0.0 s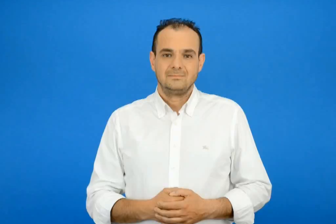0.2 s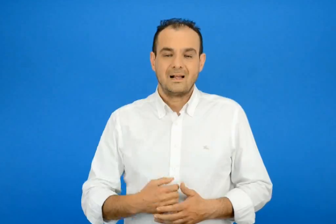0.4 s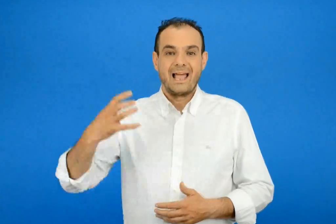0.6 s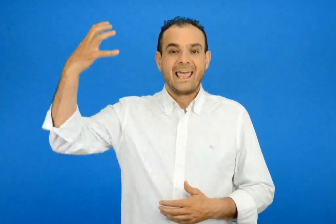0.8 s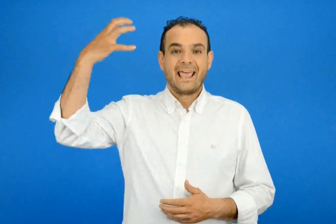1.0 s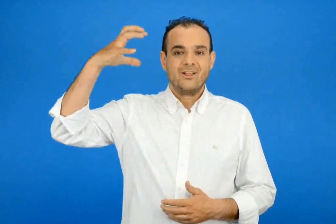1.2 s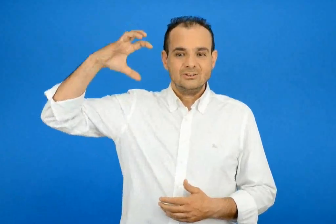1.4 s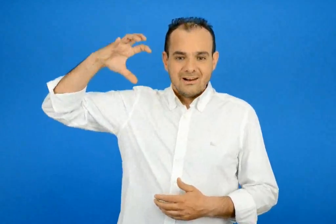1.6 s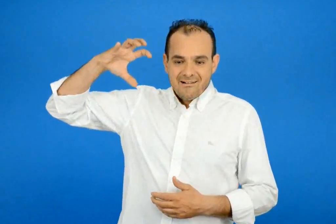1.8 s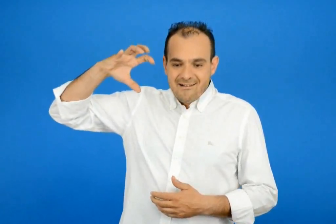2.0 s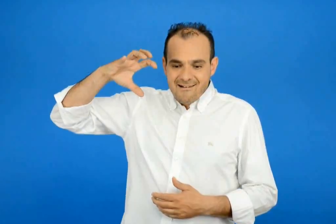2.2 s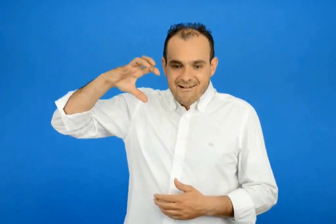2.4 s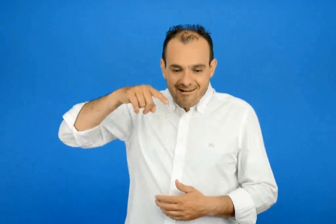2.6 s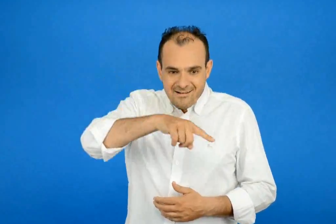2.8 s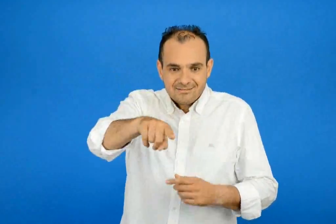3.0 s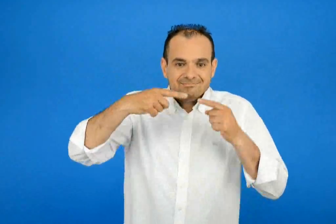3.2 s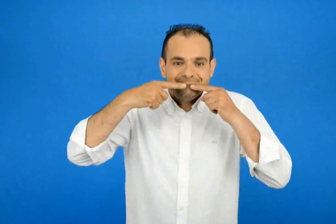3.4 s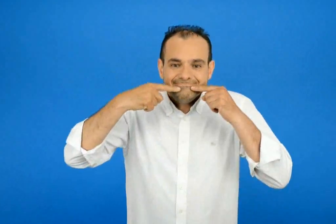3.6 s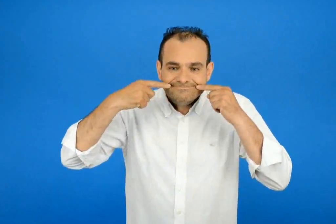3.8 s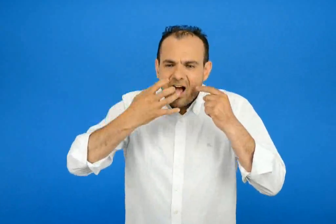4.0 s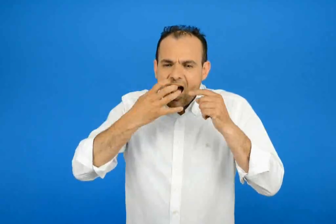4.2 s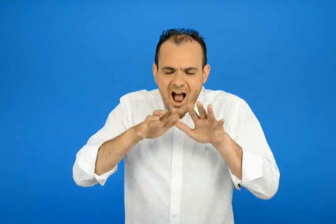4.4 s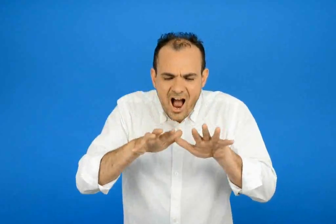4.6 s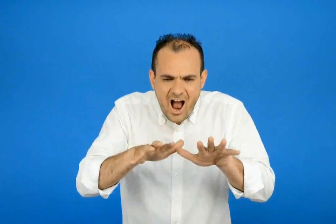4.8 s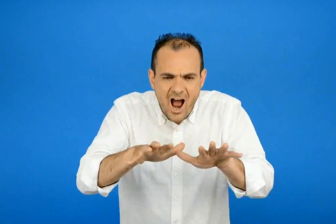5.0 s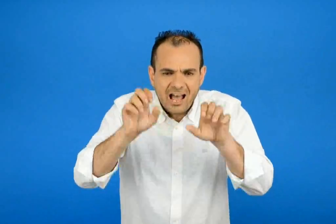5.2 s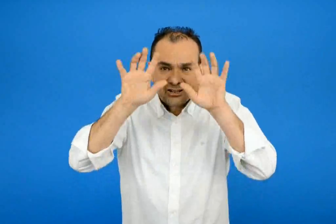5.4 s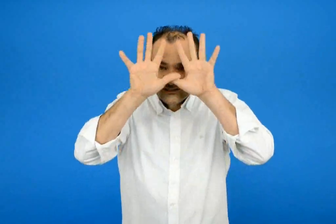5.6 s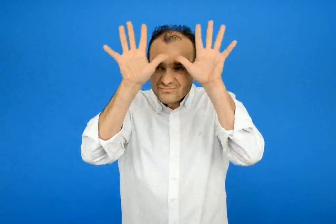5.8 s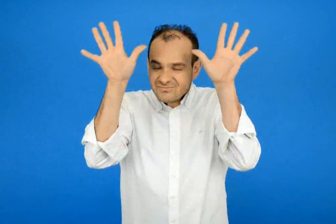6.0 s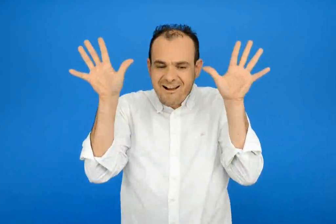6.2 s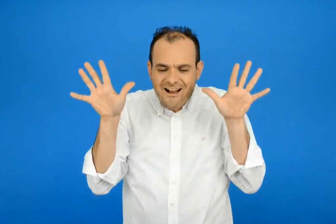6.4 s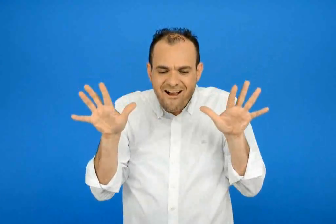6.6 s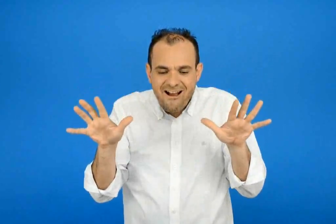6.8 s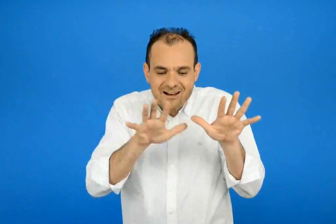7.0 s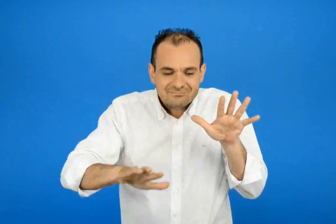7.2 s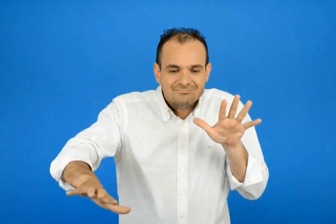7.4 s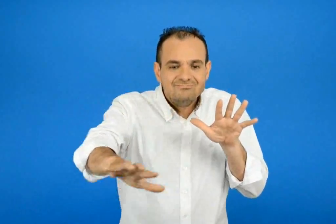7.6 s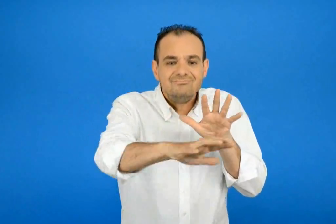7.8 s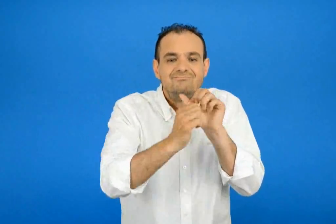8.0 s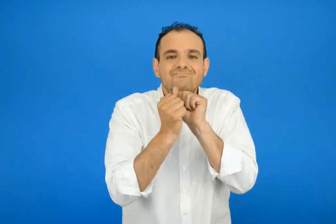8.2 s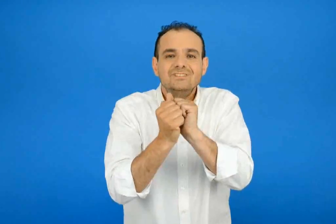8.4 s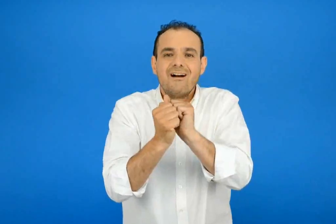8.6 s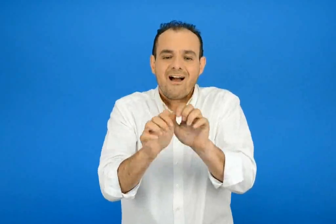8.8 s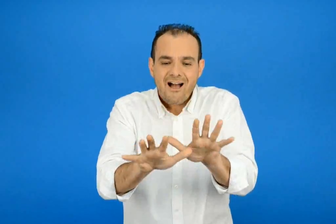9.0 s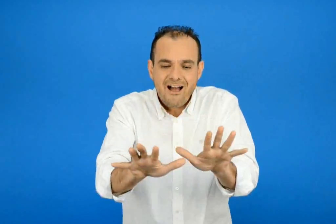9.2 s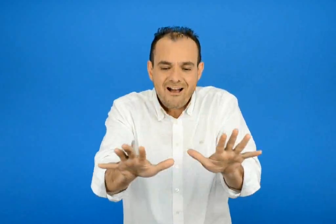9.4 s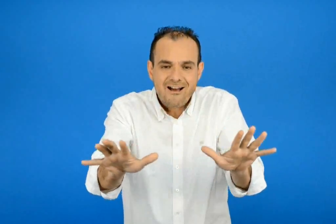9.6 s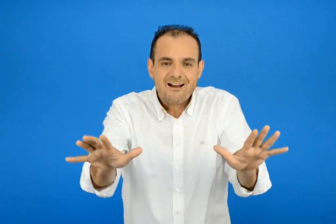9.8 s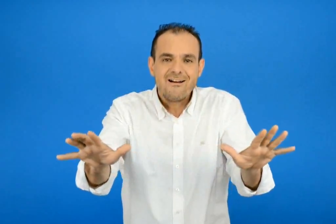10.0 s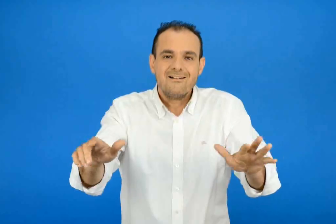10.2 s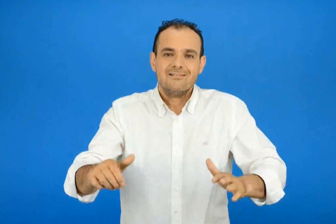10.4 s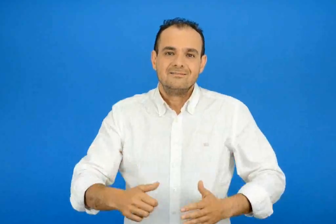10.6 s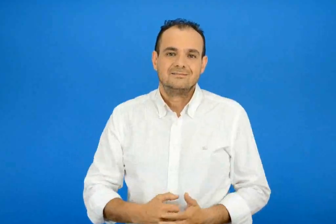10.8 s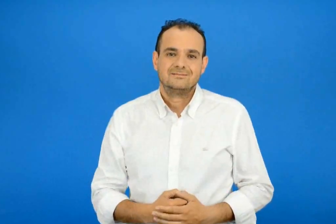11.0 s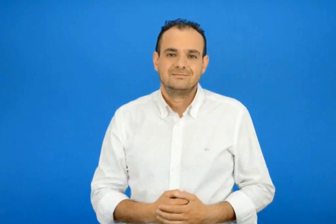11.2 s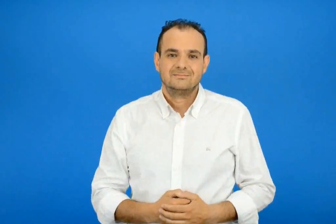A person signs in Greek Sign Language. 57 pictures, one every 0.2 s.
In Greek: ο ήλιος τους χαμογελά ζεσταίνοντας με τις ακτίνες του τη φιλιά τους
